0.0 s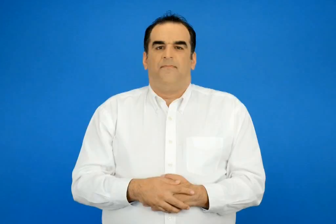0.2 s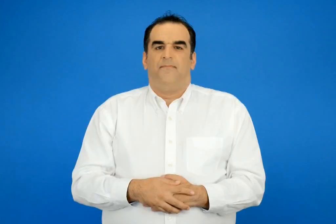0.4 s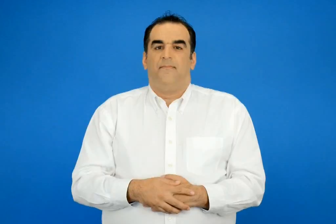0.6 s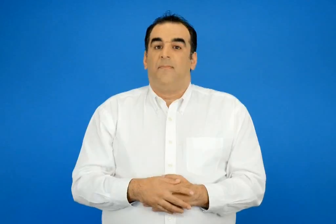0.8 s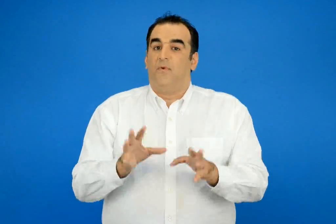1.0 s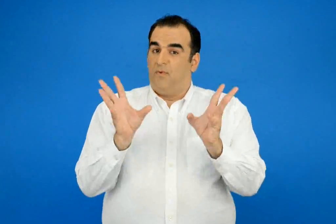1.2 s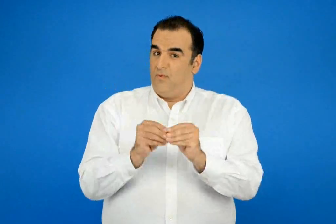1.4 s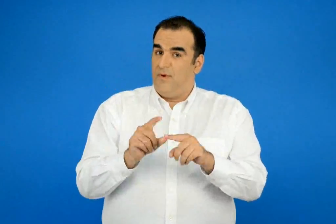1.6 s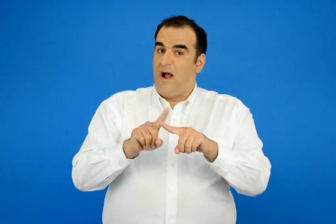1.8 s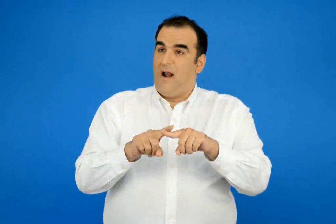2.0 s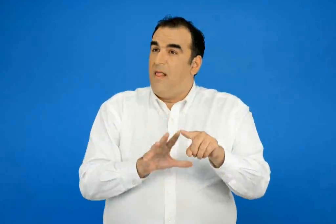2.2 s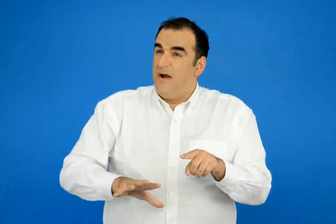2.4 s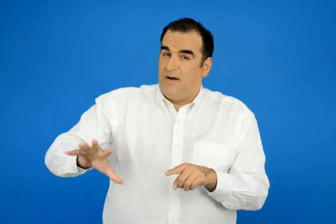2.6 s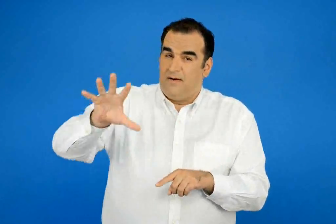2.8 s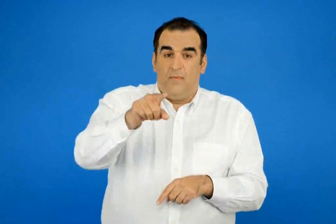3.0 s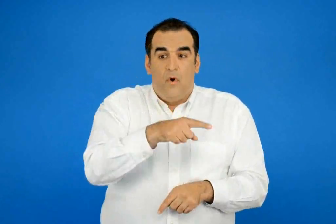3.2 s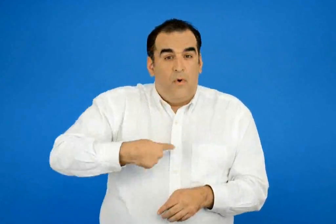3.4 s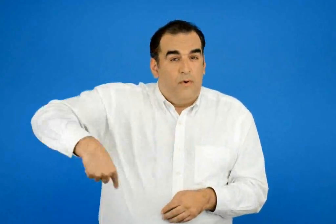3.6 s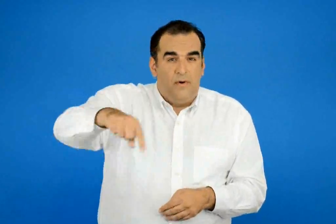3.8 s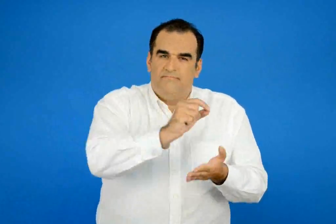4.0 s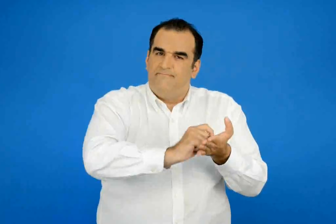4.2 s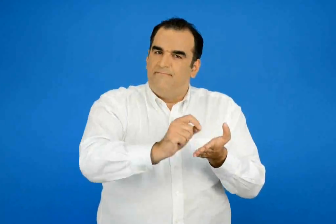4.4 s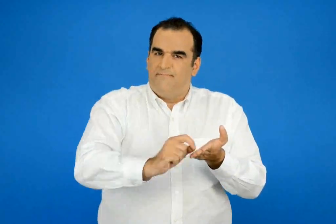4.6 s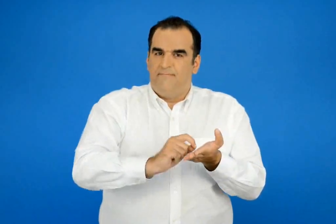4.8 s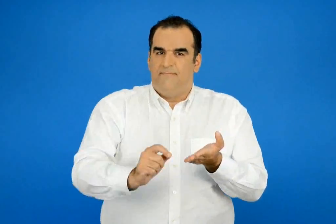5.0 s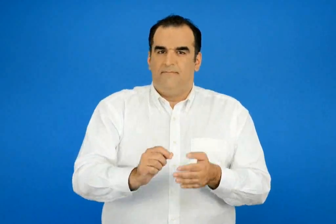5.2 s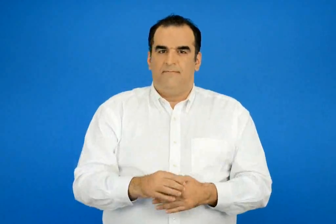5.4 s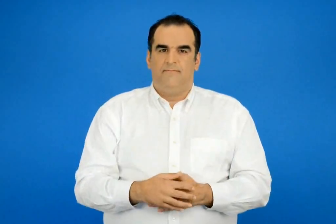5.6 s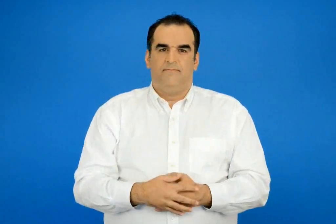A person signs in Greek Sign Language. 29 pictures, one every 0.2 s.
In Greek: γράφουμε για την ελλάδα
